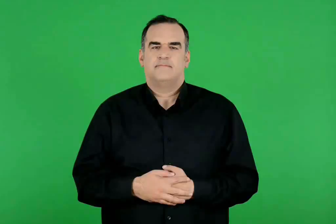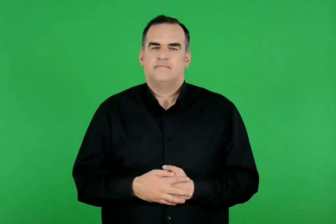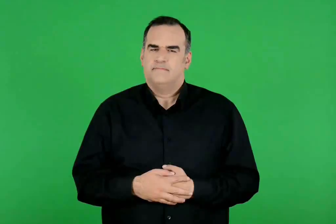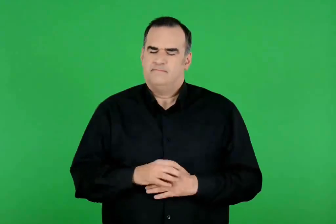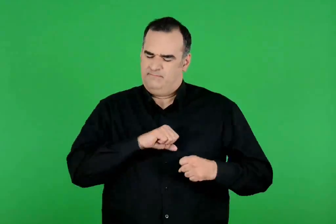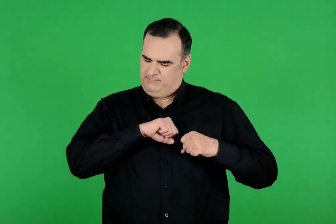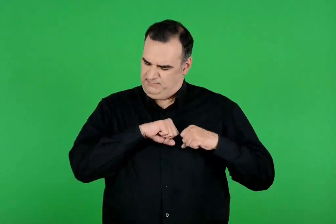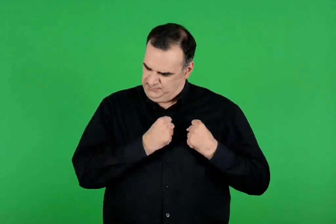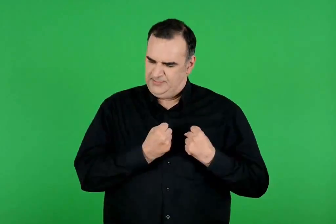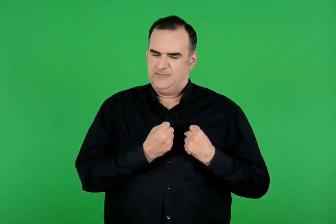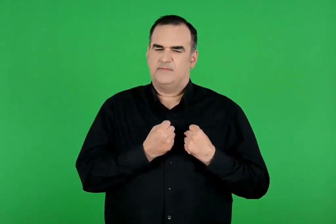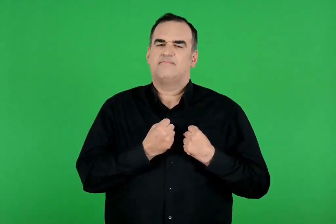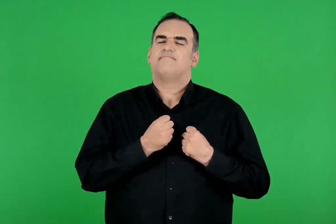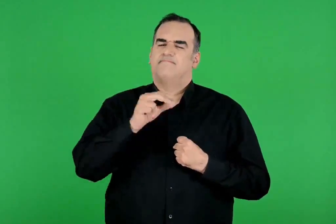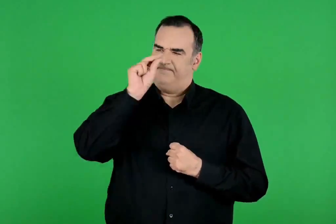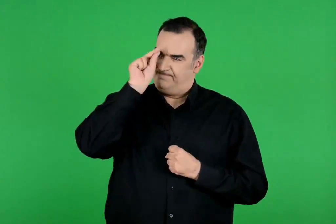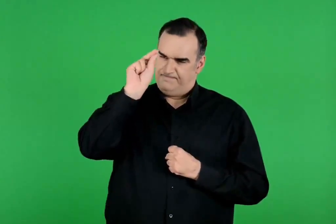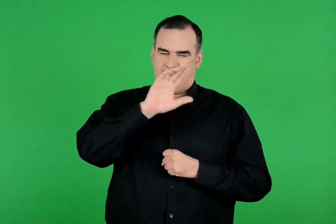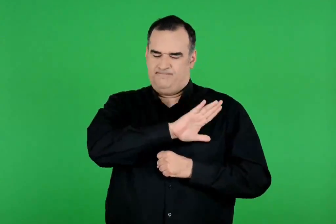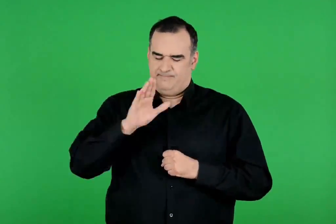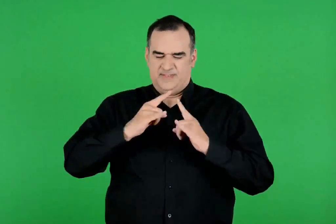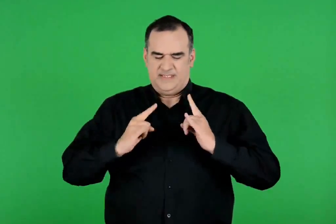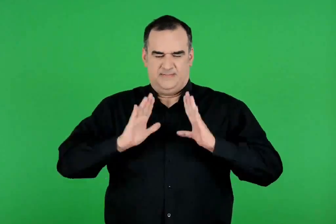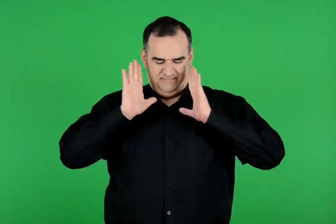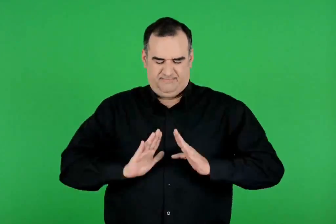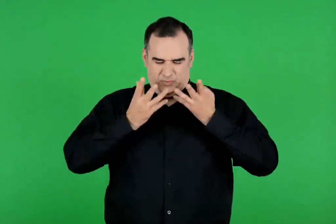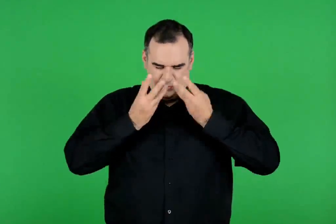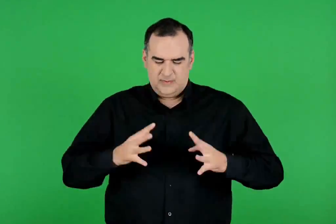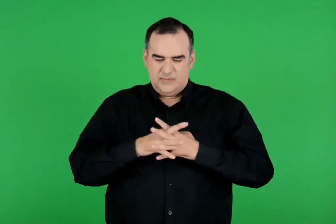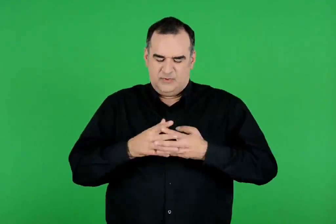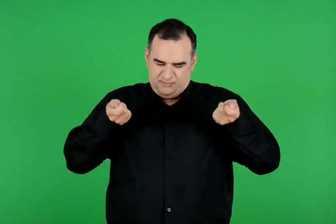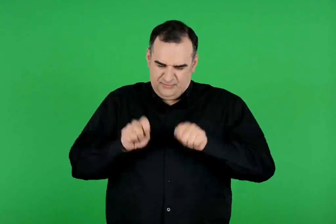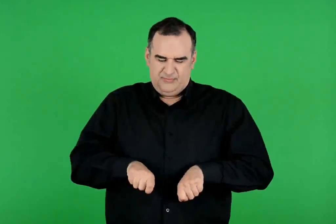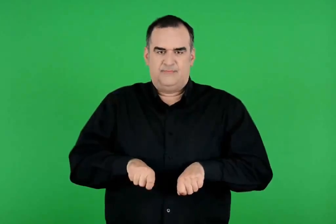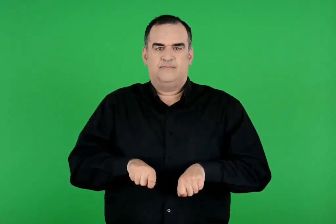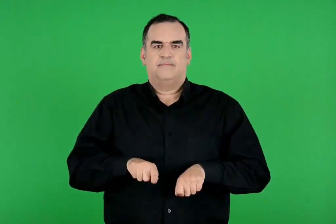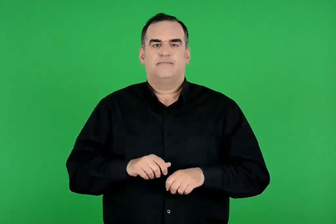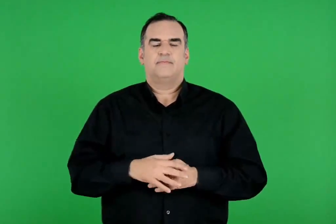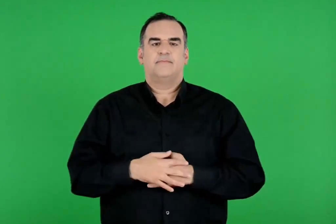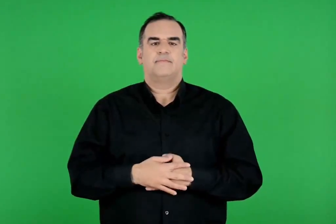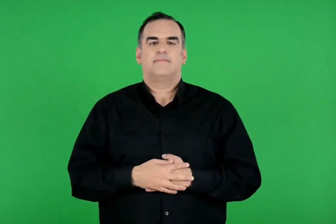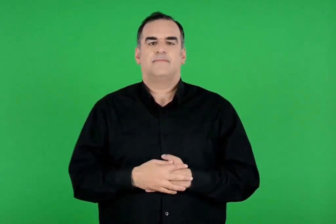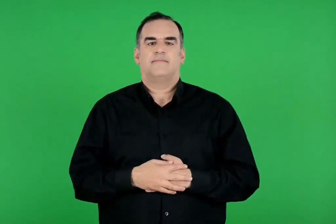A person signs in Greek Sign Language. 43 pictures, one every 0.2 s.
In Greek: πικραμένος όμως κλείστηκε στη σκηνή του κι ορκίστηκε να μην ξαναπολεμήσει
